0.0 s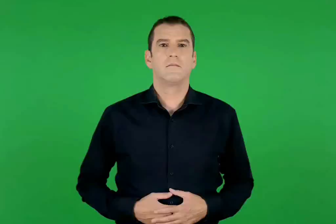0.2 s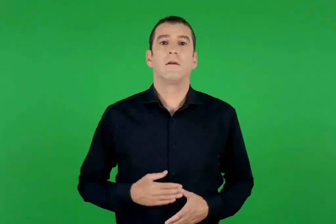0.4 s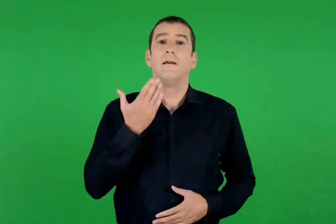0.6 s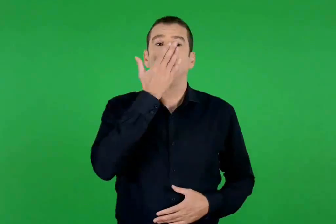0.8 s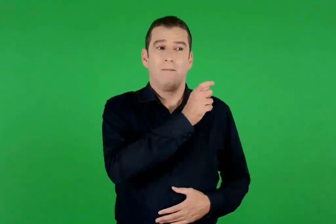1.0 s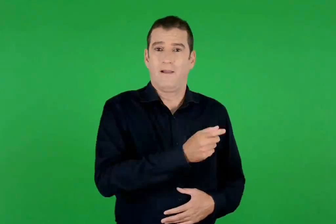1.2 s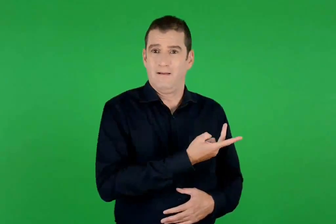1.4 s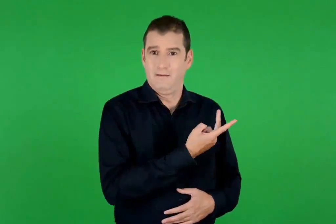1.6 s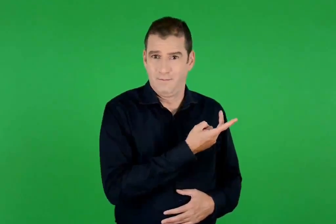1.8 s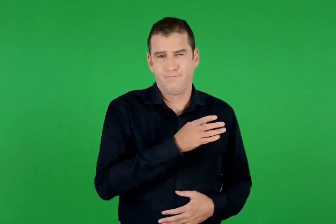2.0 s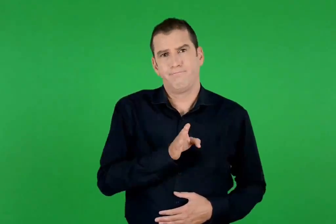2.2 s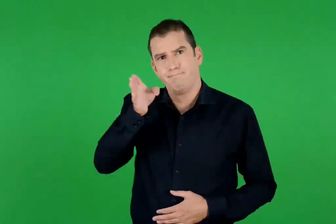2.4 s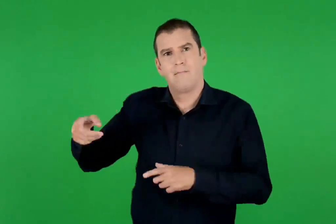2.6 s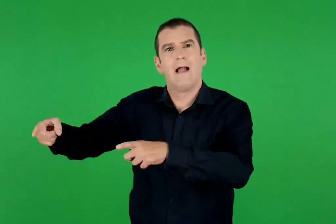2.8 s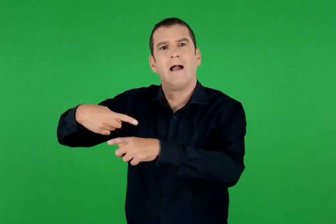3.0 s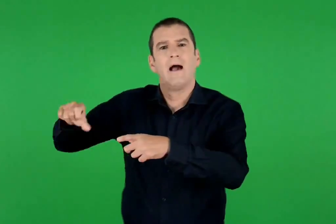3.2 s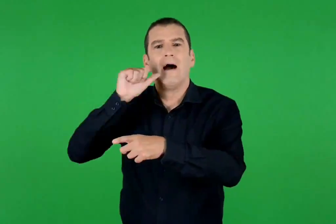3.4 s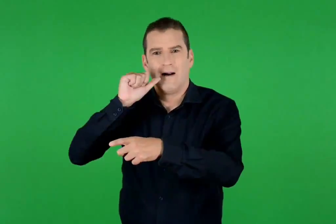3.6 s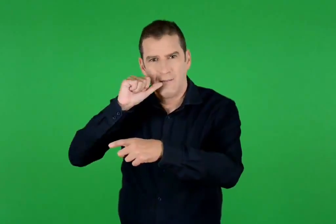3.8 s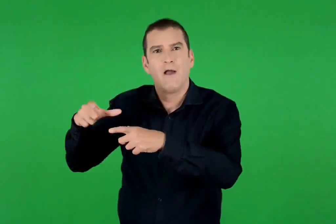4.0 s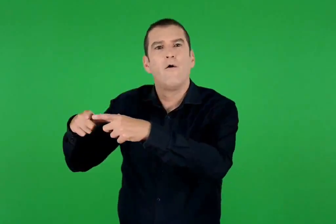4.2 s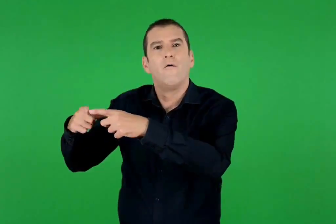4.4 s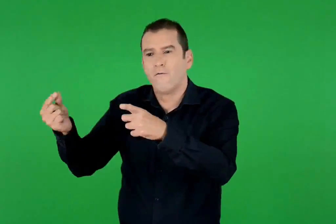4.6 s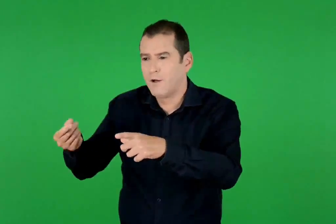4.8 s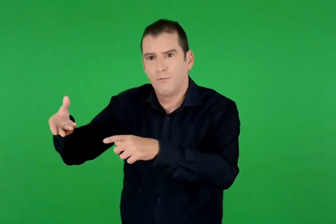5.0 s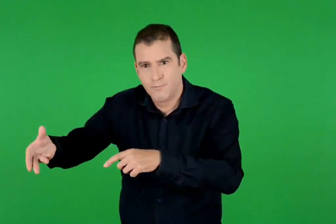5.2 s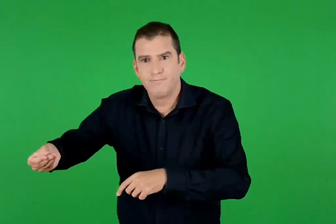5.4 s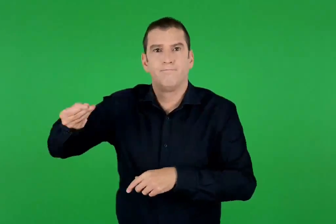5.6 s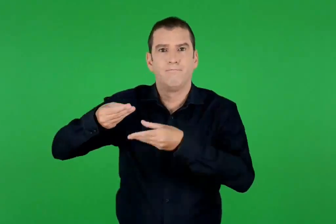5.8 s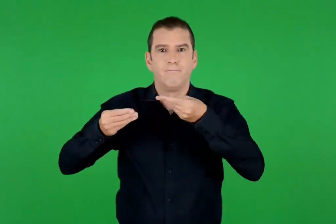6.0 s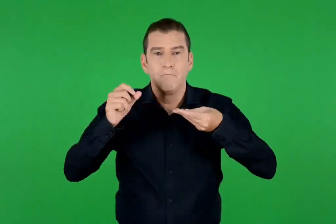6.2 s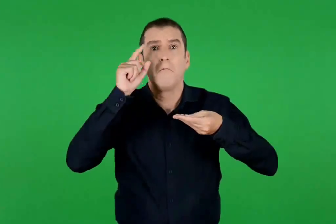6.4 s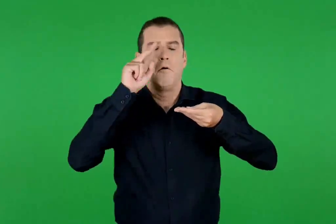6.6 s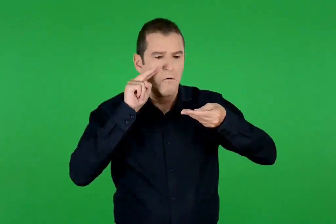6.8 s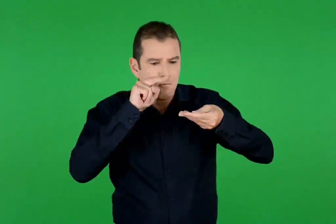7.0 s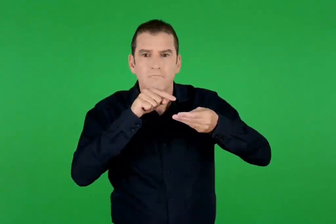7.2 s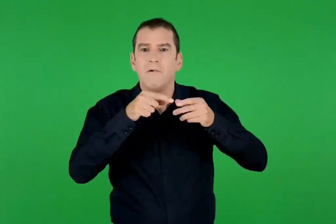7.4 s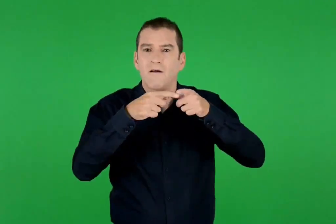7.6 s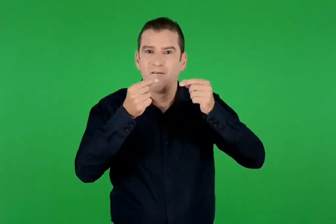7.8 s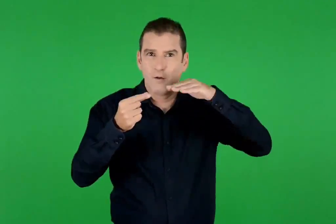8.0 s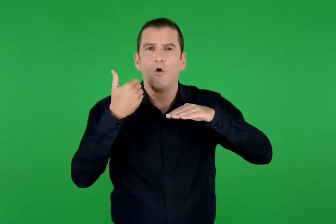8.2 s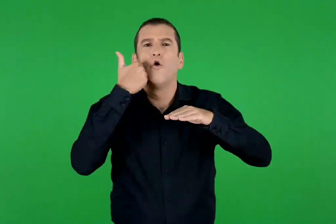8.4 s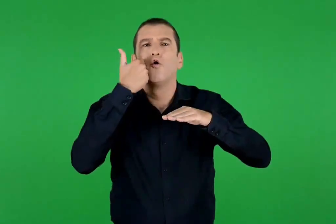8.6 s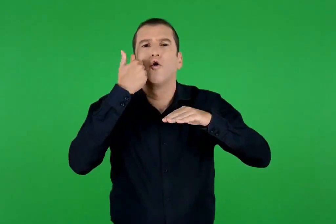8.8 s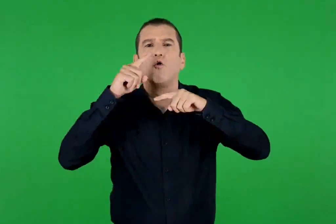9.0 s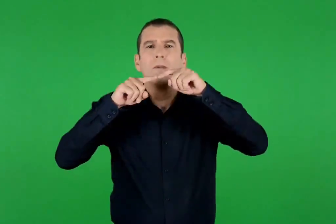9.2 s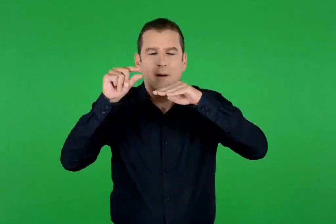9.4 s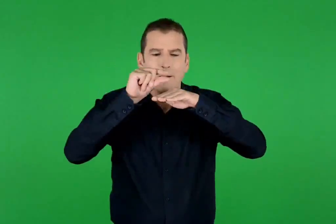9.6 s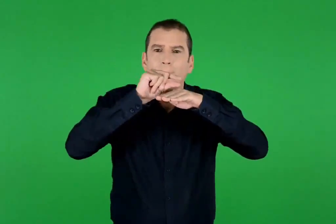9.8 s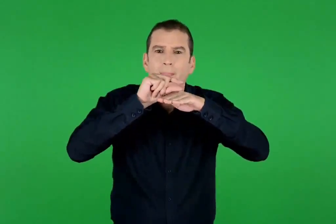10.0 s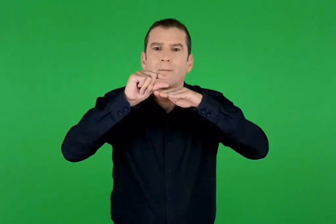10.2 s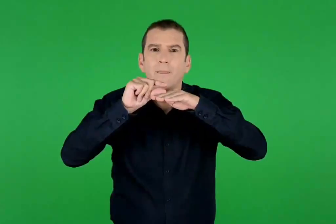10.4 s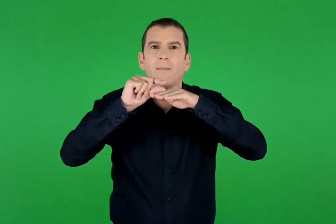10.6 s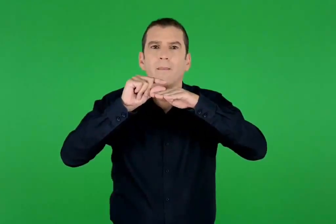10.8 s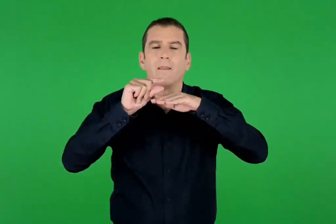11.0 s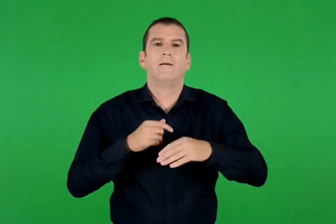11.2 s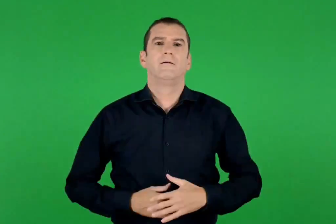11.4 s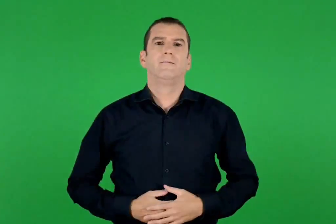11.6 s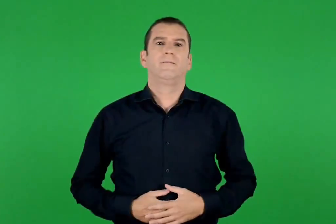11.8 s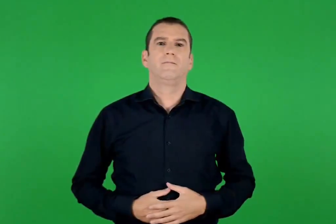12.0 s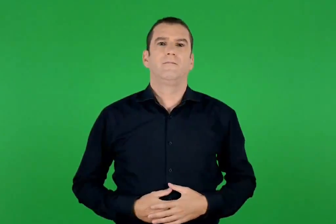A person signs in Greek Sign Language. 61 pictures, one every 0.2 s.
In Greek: οι μαθητές πήγαν στη λίμνη και μάζεψαν το φύλλο. με έκπληξη είδαν δύο μεγάλα κόκκινα μυρμήγκια επάνω του
